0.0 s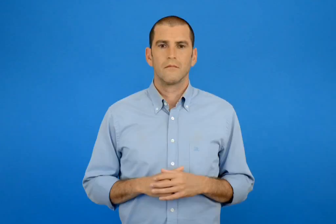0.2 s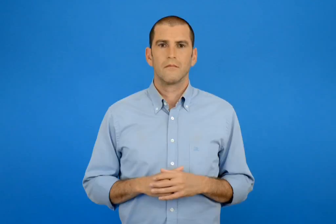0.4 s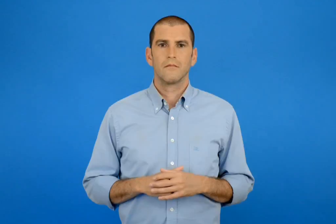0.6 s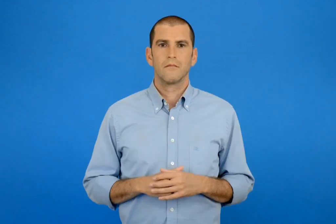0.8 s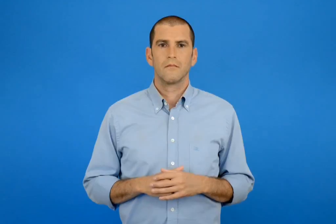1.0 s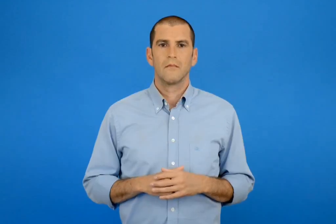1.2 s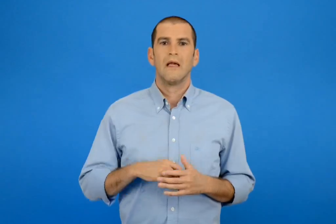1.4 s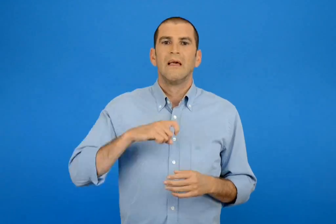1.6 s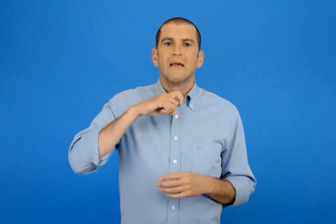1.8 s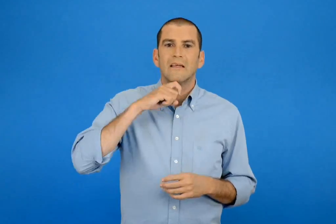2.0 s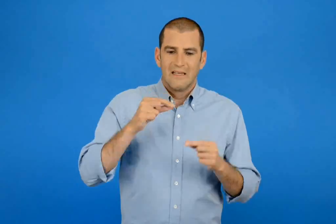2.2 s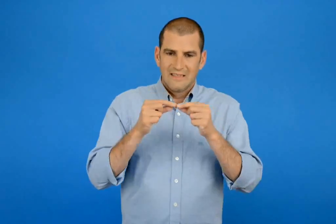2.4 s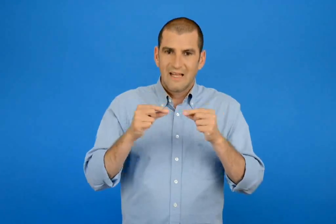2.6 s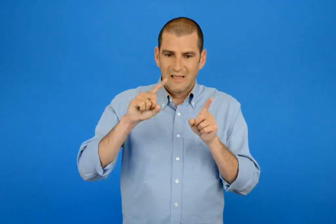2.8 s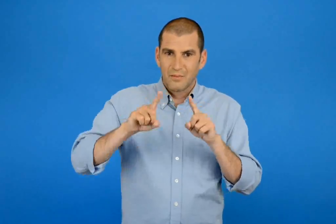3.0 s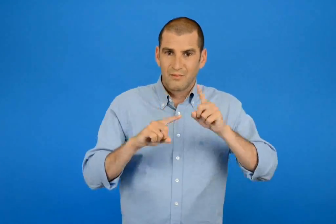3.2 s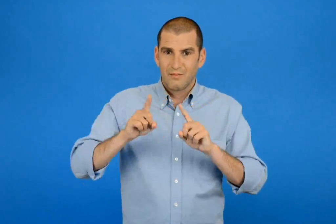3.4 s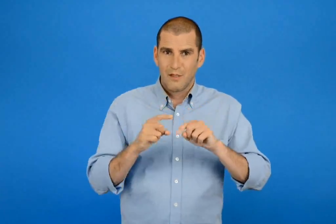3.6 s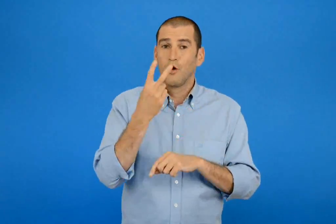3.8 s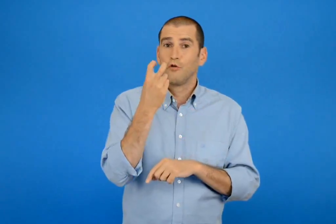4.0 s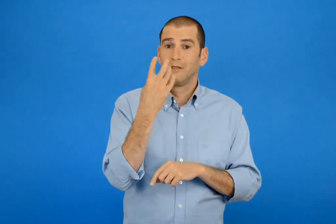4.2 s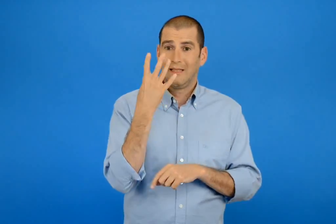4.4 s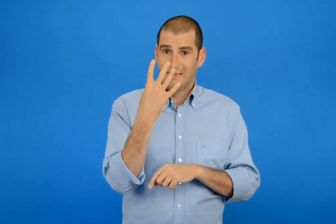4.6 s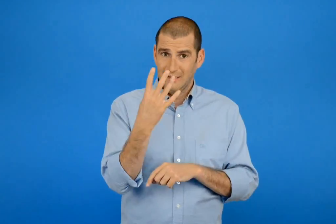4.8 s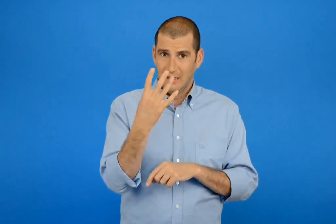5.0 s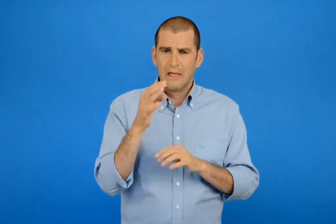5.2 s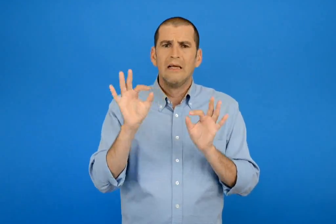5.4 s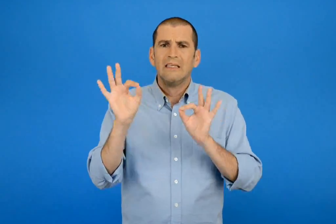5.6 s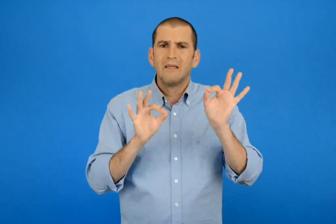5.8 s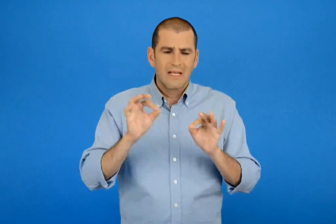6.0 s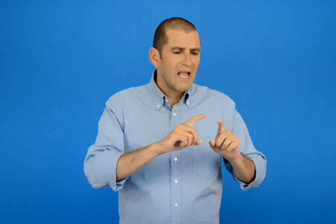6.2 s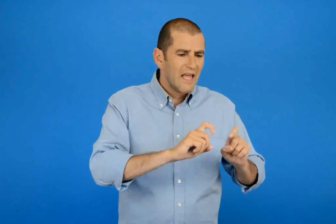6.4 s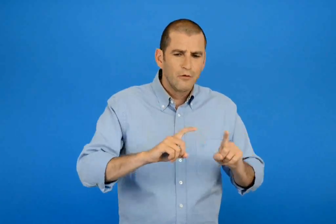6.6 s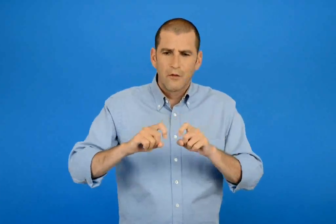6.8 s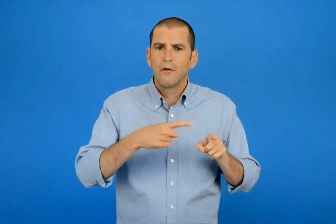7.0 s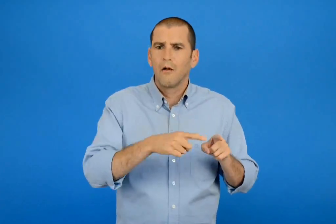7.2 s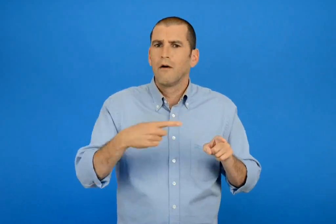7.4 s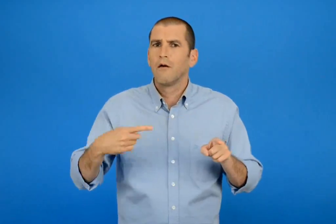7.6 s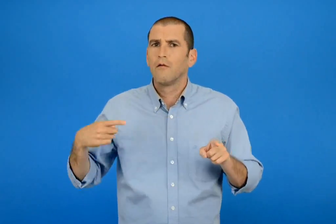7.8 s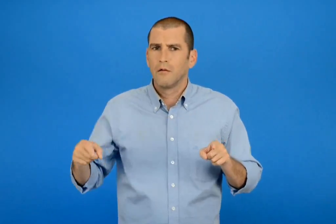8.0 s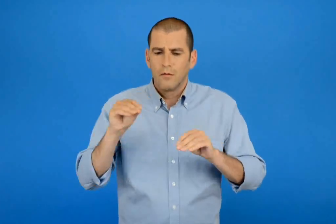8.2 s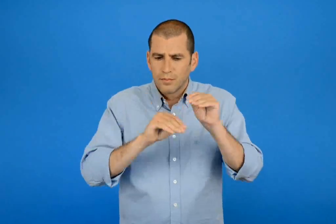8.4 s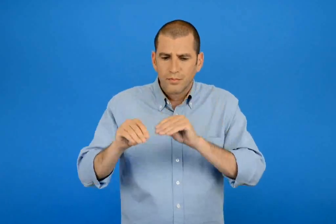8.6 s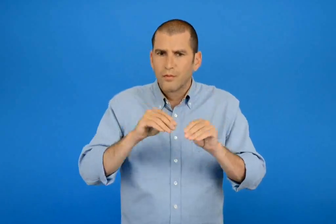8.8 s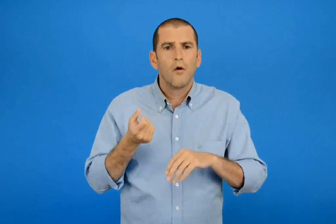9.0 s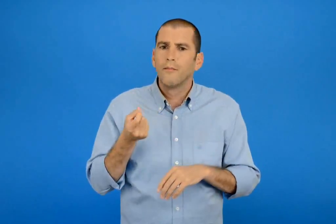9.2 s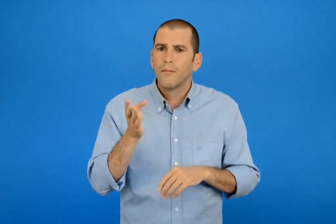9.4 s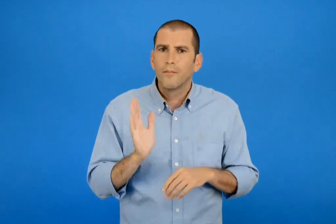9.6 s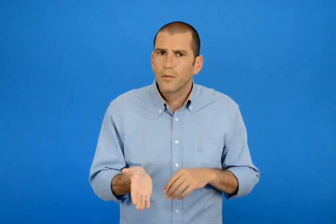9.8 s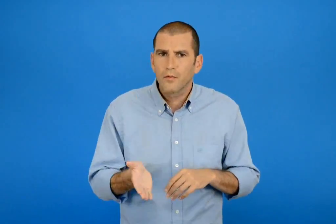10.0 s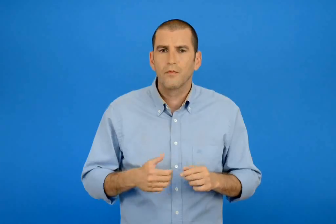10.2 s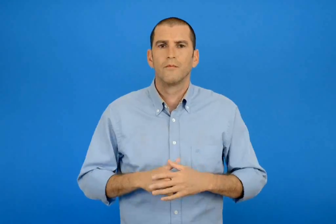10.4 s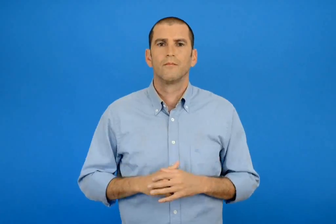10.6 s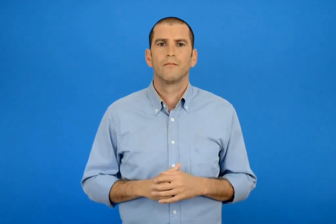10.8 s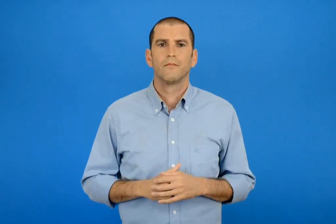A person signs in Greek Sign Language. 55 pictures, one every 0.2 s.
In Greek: με 24 ξυλάκια πόσα σχήματα από κάθε είδος μπορώ να κάνω ;
